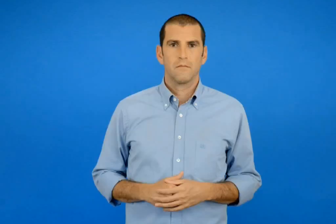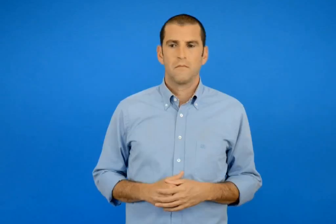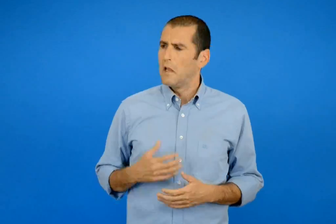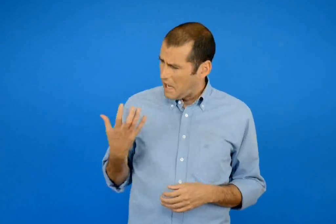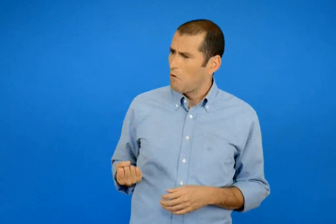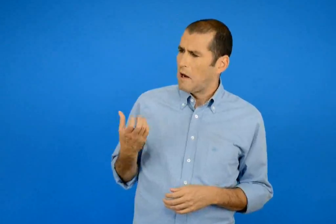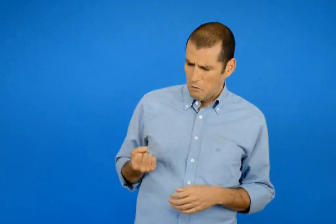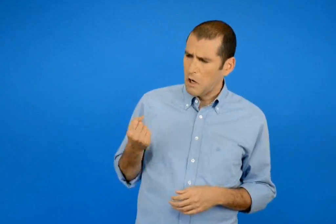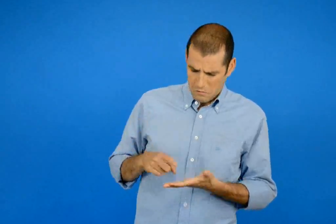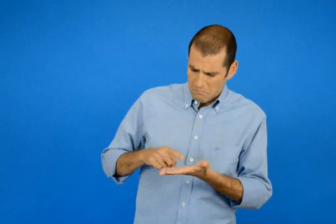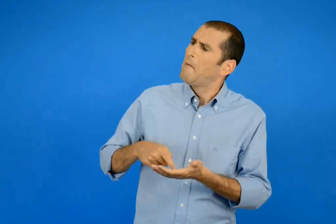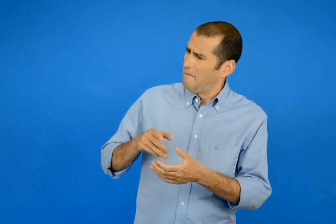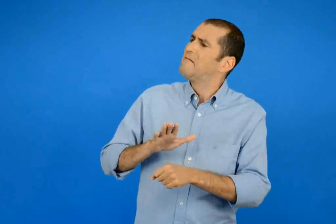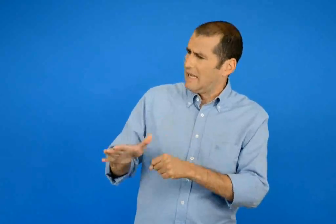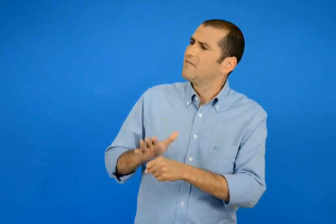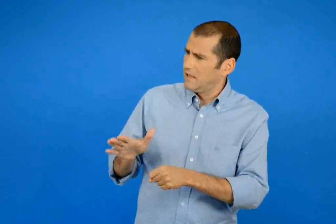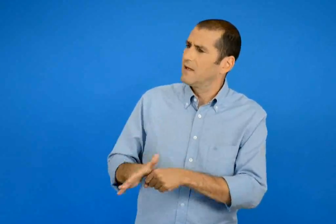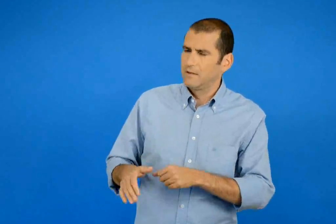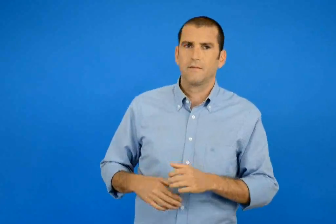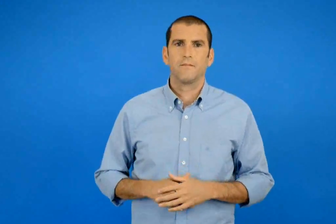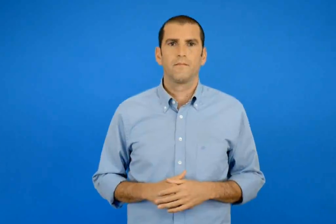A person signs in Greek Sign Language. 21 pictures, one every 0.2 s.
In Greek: έχω πρέπει να φτάνουν
